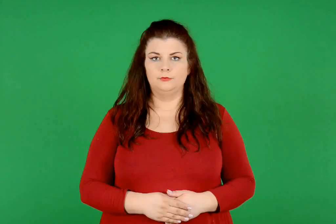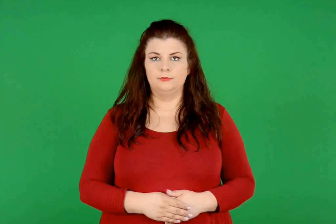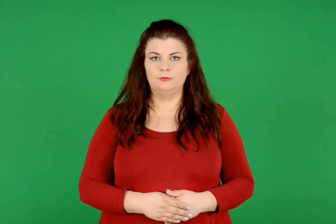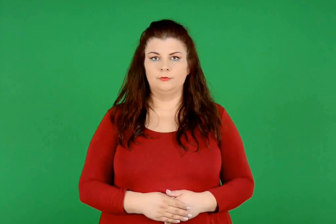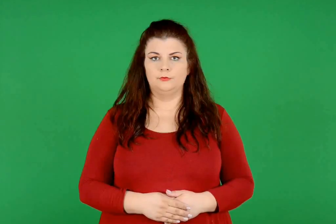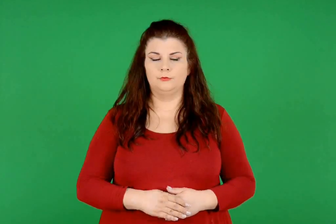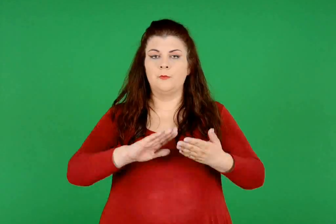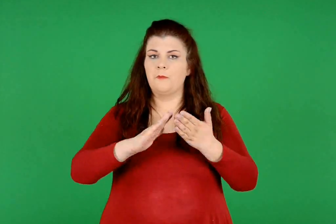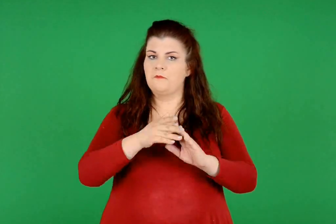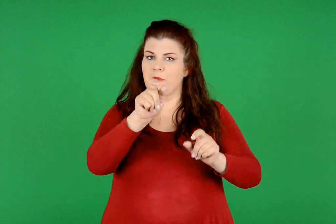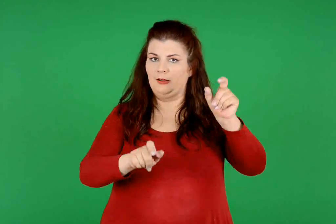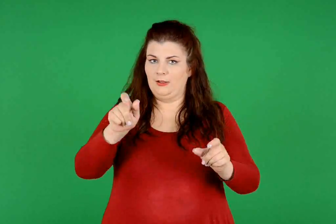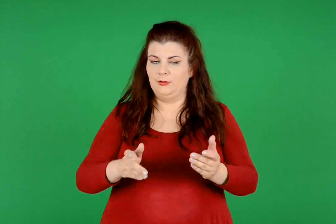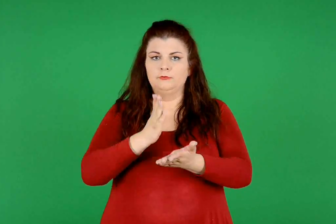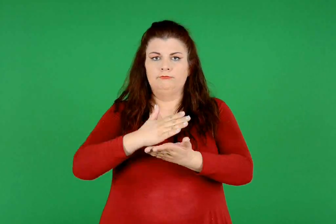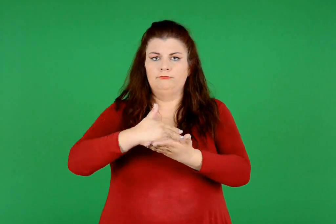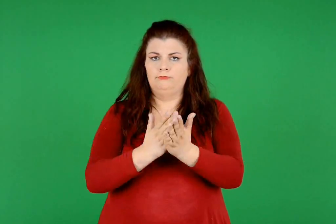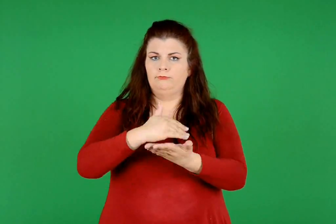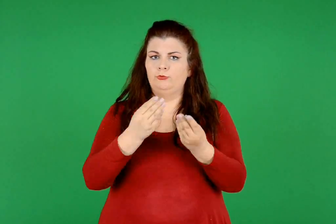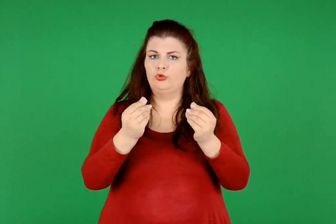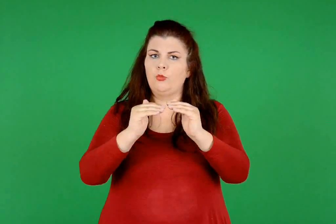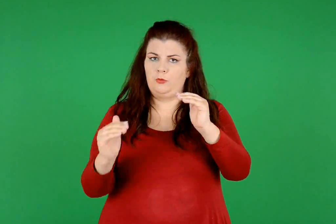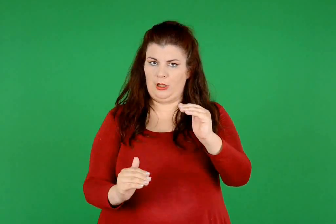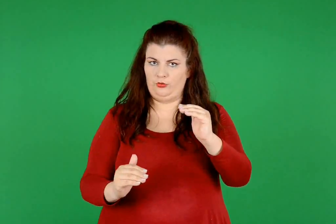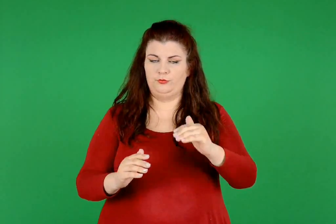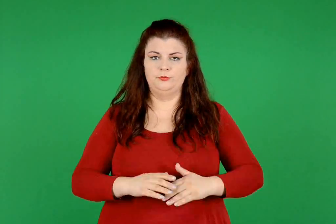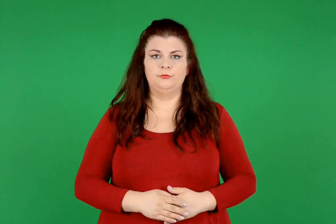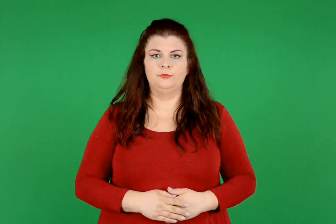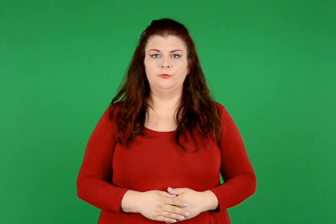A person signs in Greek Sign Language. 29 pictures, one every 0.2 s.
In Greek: οι πρακτικοί κόβουν με τον παρακάτω τρόπο
